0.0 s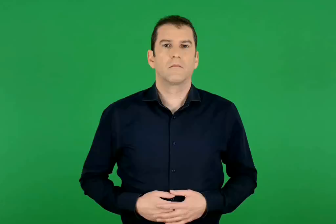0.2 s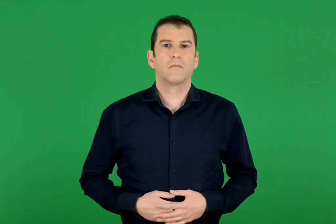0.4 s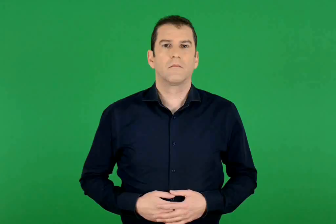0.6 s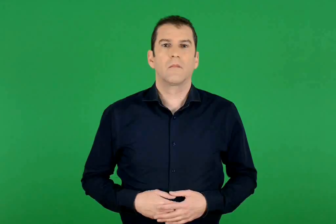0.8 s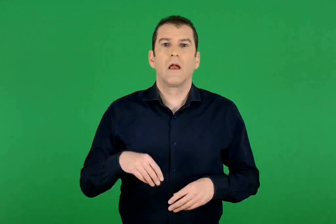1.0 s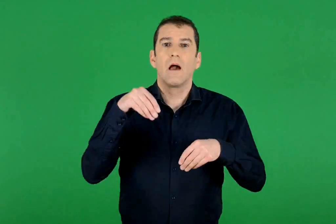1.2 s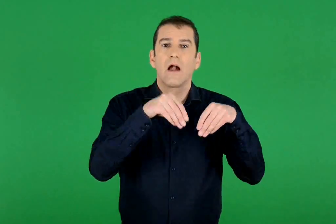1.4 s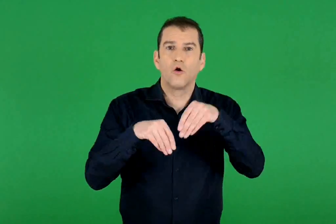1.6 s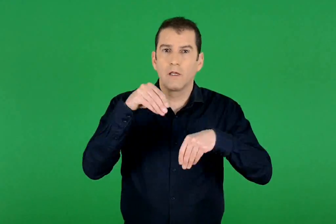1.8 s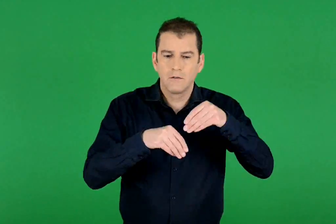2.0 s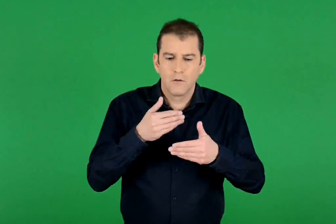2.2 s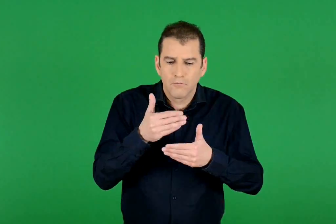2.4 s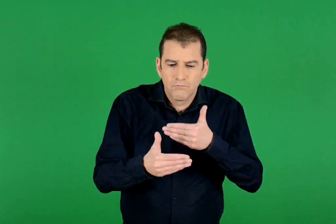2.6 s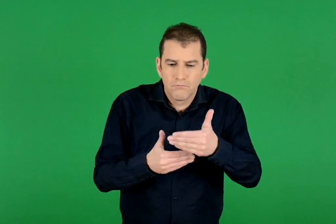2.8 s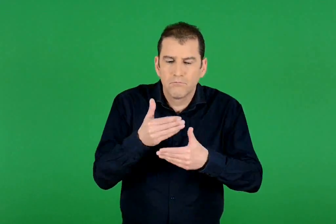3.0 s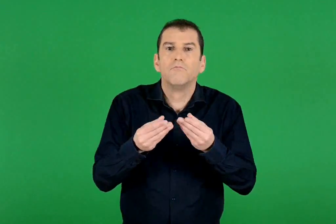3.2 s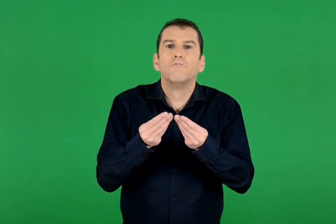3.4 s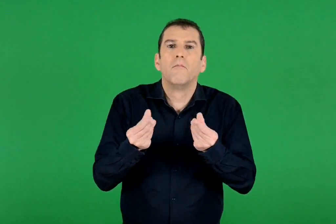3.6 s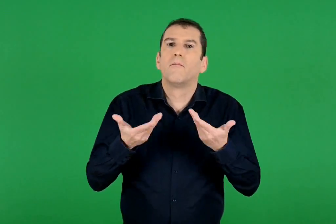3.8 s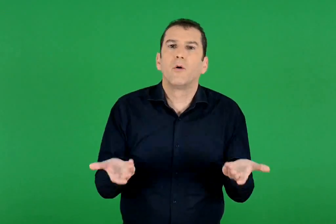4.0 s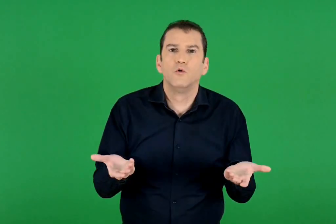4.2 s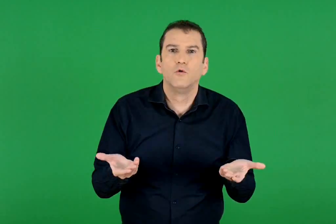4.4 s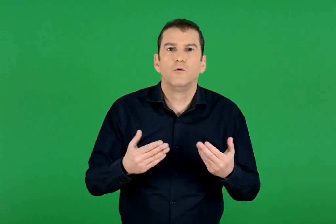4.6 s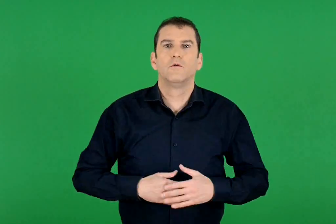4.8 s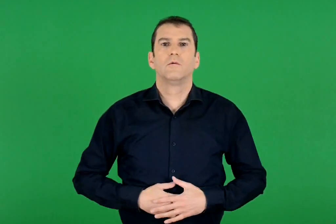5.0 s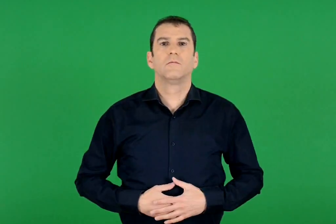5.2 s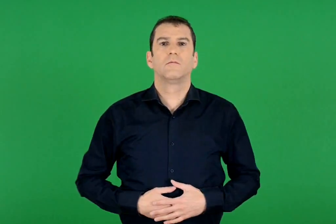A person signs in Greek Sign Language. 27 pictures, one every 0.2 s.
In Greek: πώς γίνονται οι εκλογές ;
